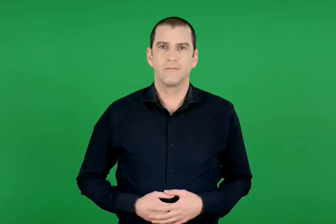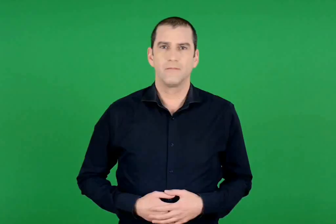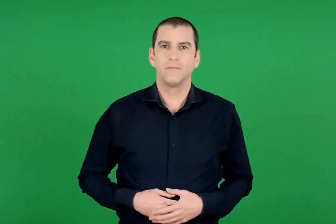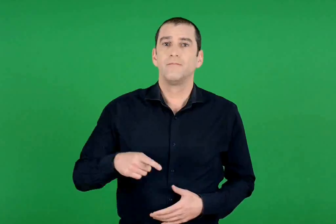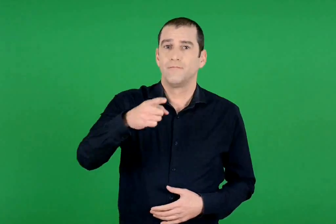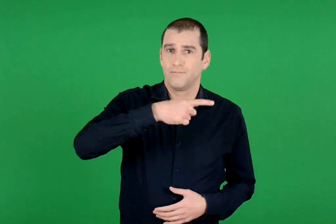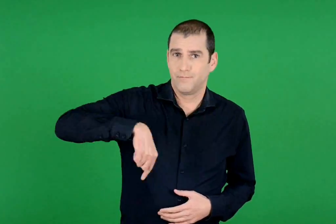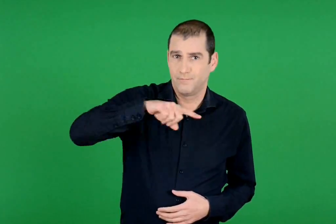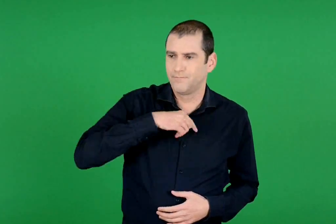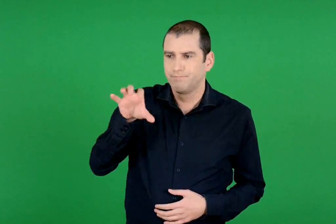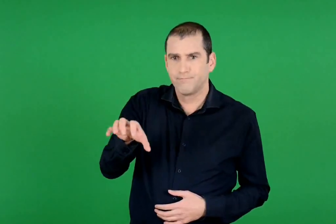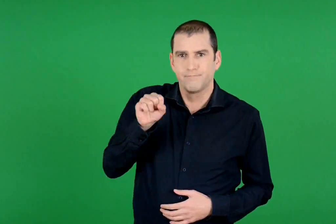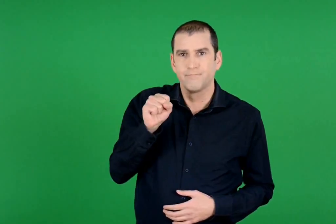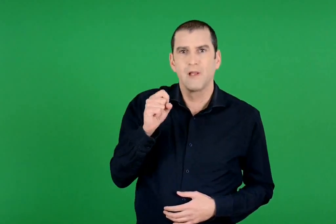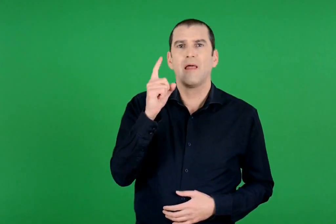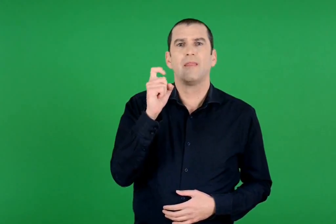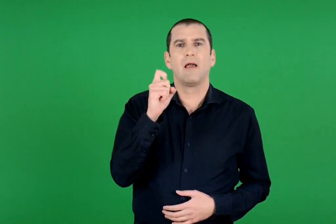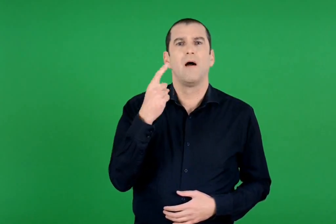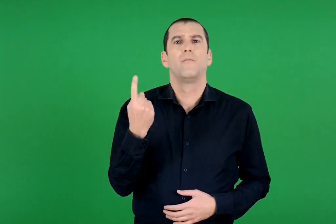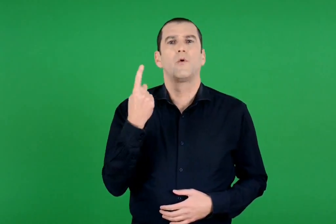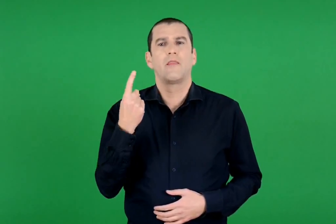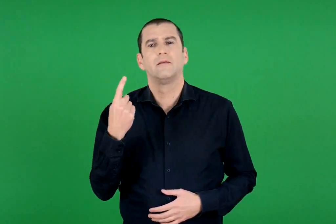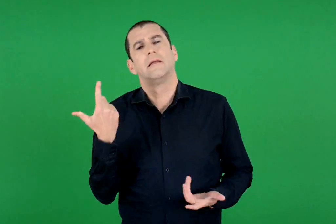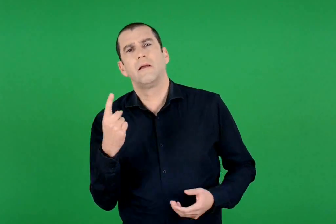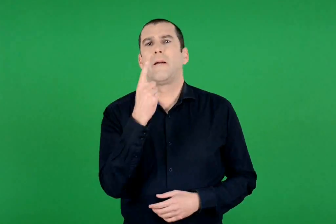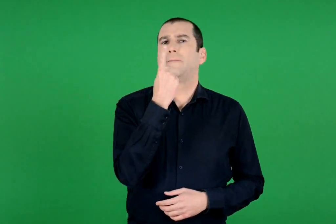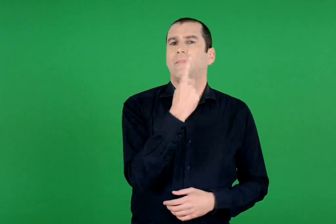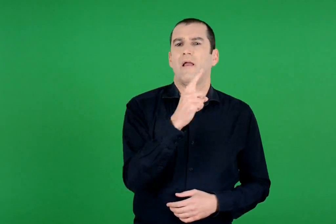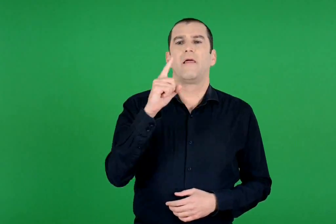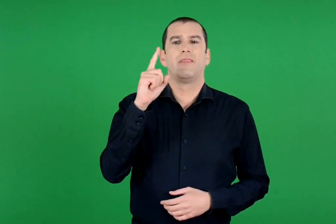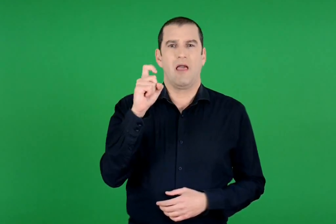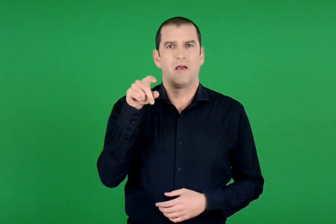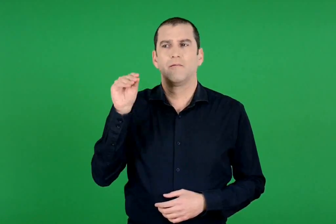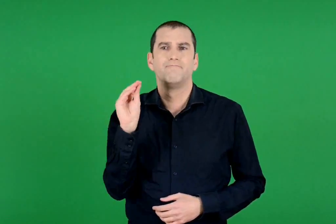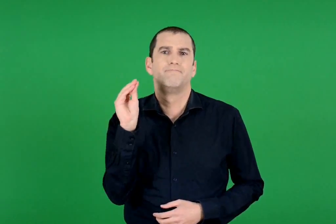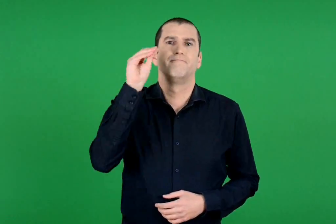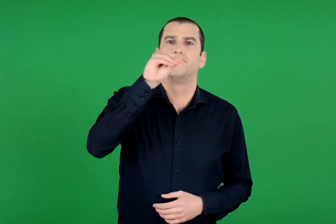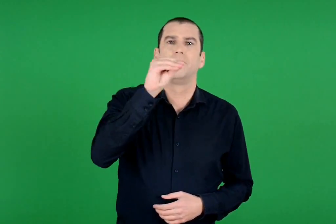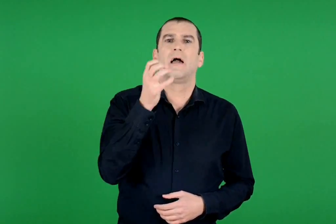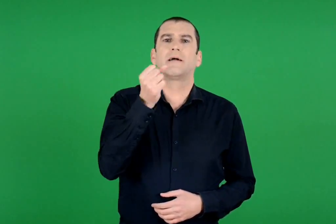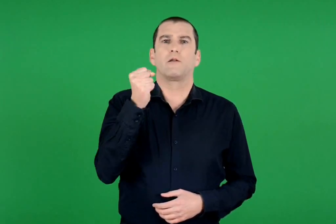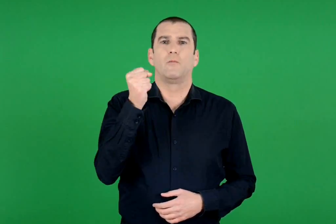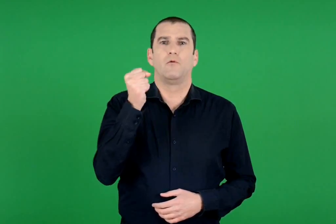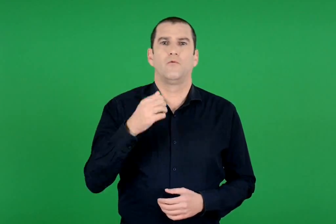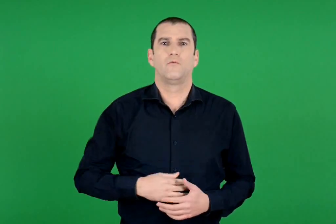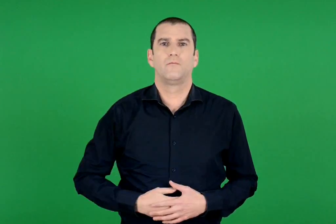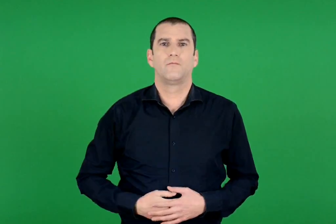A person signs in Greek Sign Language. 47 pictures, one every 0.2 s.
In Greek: παίρνουμε δέκα μονάδες ή μία δεκάδα που τη λέμε κρατούμενο
